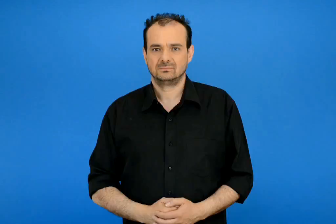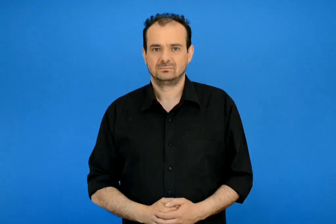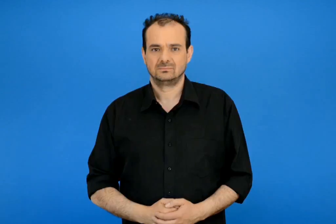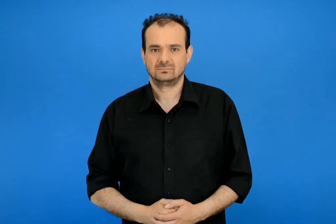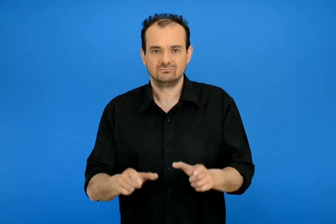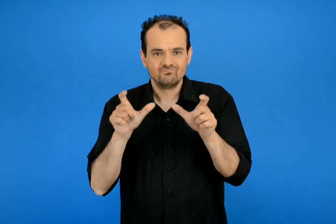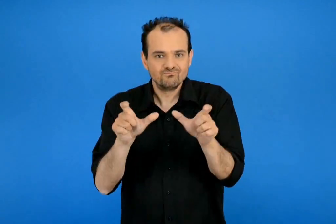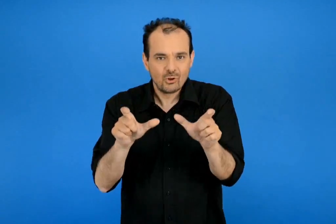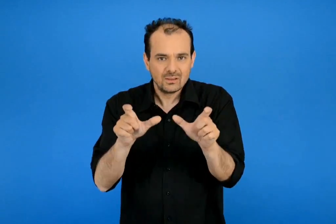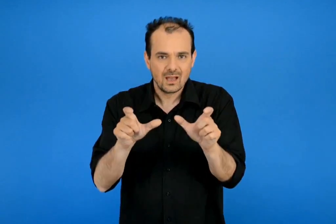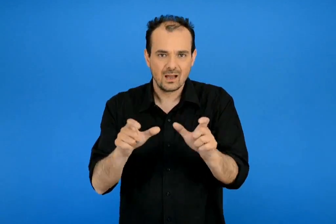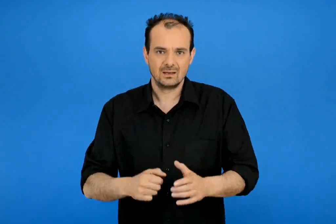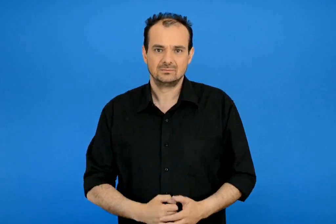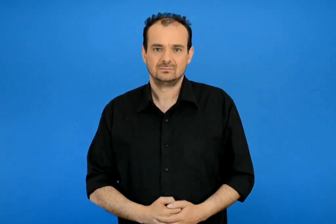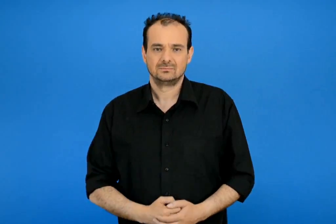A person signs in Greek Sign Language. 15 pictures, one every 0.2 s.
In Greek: φροντίδα
